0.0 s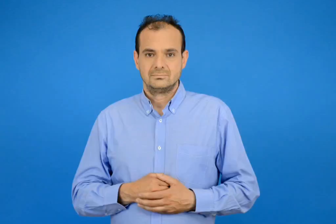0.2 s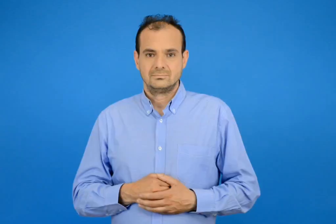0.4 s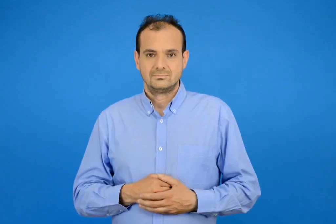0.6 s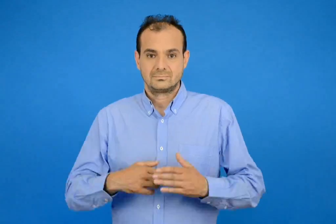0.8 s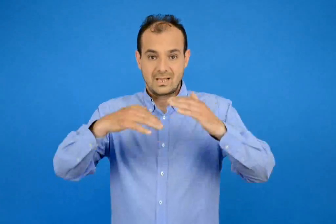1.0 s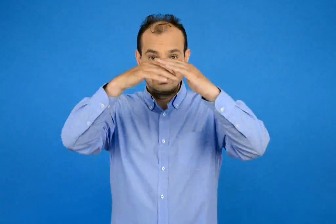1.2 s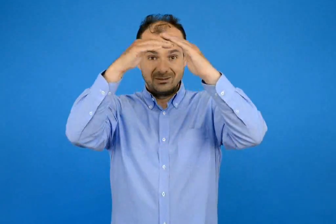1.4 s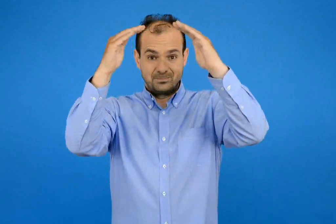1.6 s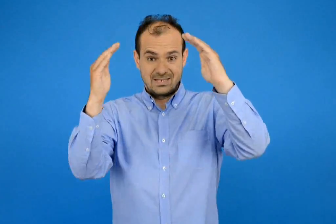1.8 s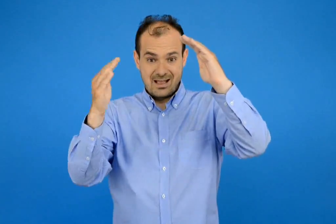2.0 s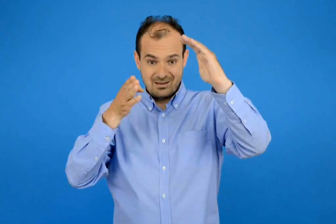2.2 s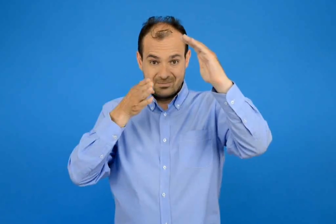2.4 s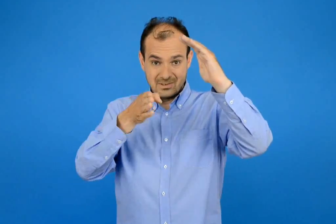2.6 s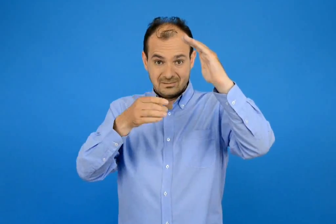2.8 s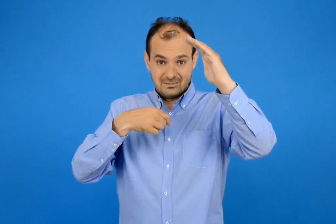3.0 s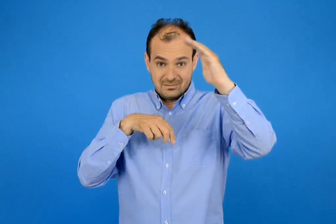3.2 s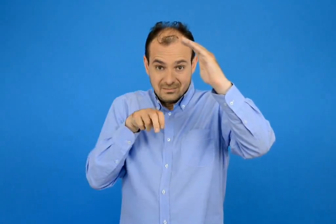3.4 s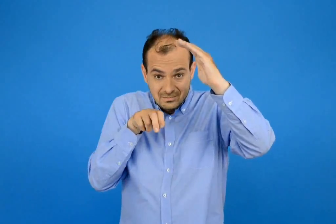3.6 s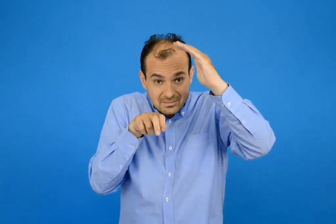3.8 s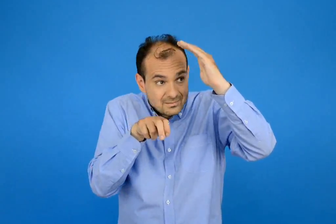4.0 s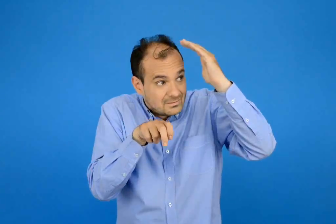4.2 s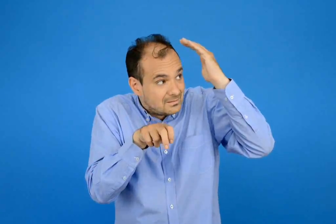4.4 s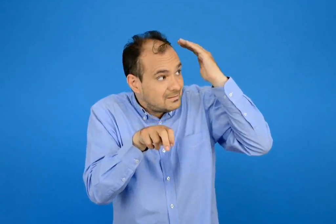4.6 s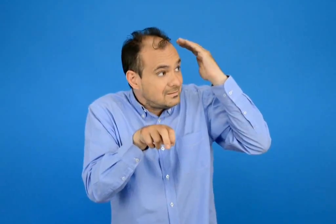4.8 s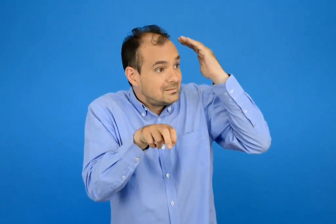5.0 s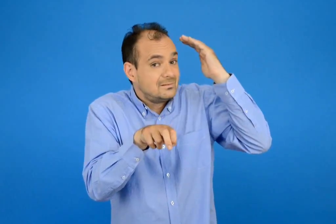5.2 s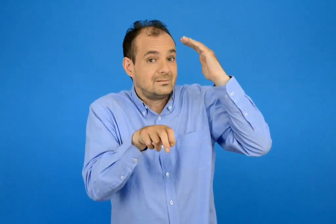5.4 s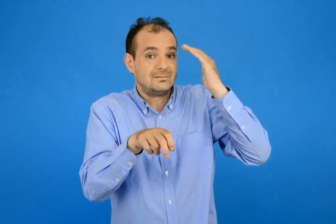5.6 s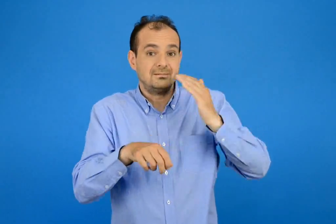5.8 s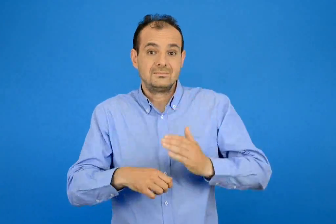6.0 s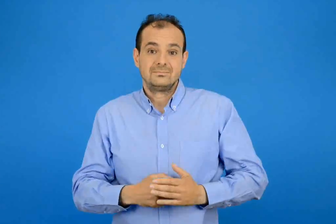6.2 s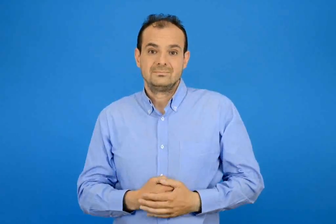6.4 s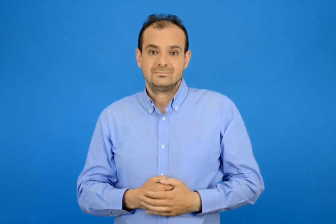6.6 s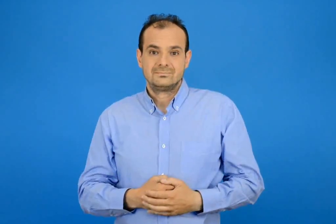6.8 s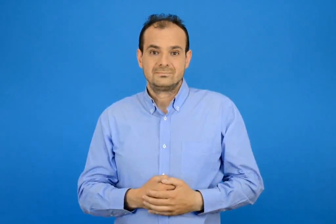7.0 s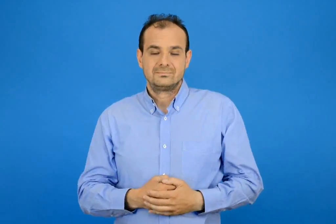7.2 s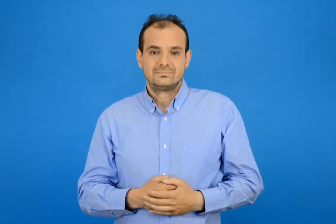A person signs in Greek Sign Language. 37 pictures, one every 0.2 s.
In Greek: εγώ χώνομαι μέσα στη σπηλιά
